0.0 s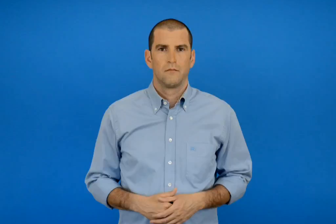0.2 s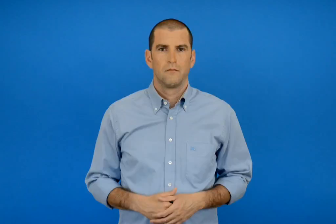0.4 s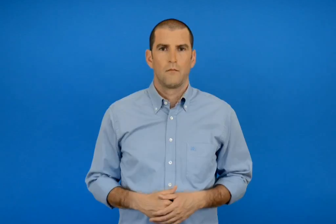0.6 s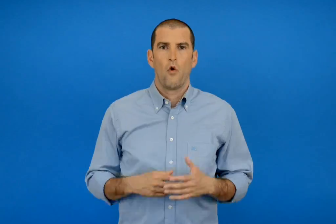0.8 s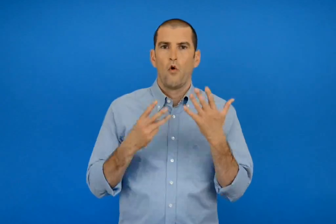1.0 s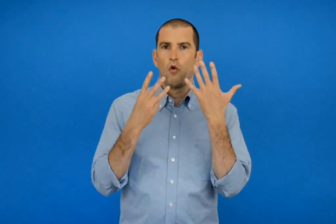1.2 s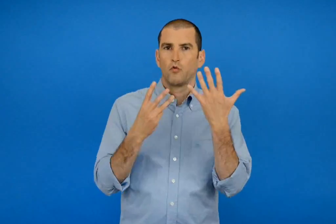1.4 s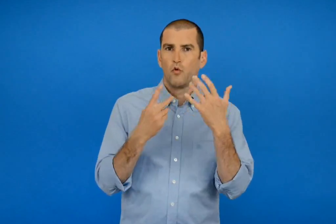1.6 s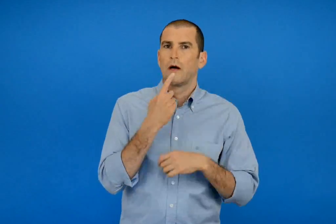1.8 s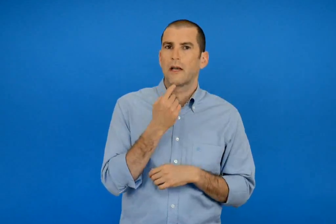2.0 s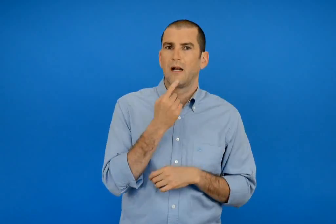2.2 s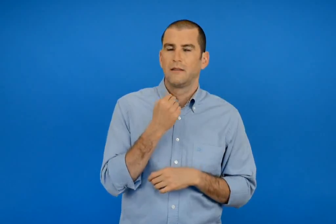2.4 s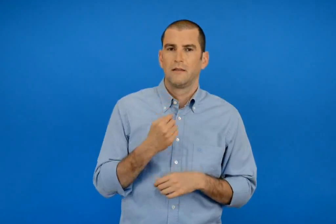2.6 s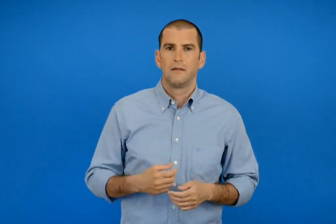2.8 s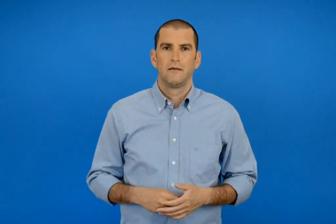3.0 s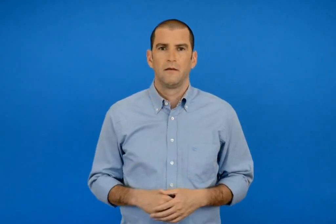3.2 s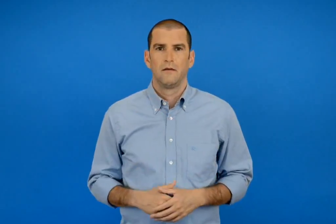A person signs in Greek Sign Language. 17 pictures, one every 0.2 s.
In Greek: 8 καραμέλες
